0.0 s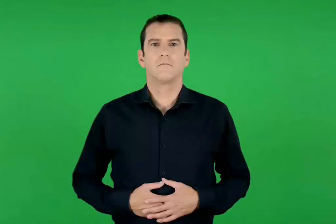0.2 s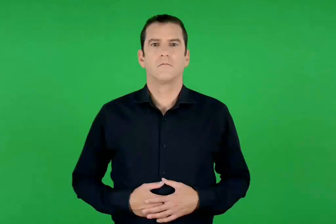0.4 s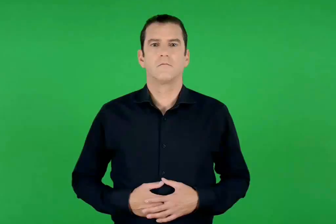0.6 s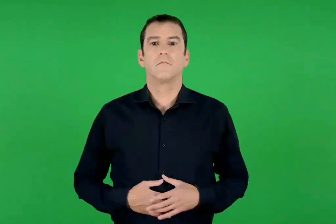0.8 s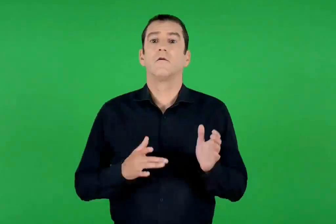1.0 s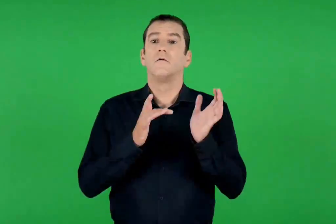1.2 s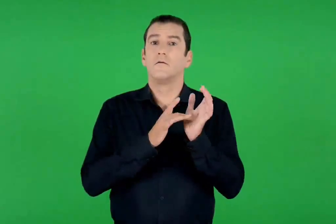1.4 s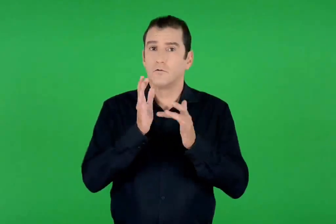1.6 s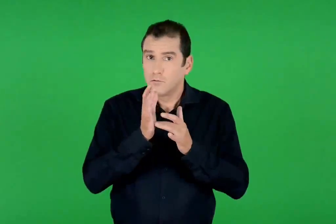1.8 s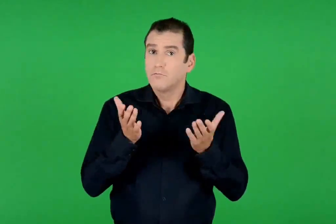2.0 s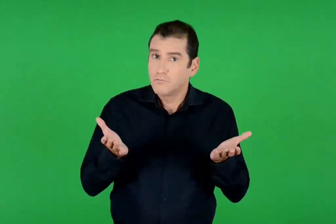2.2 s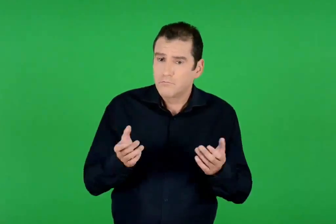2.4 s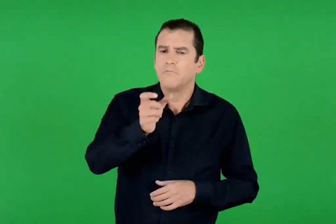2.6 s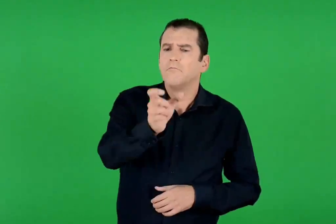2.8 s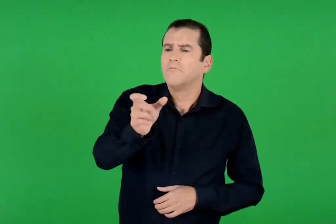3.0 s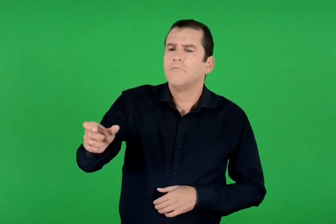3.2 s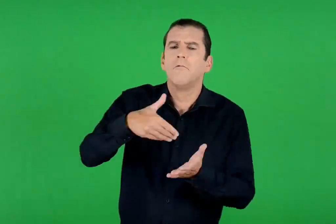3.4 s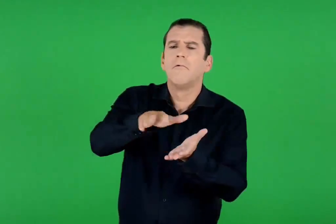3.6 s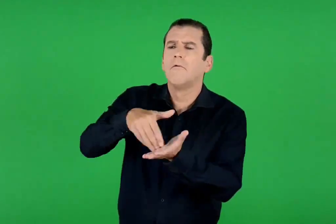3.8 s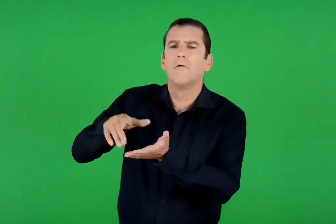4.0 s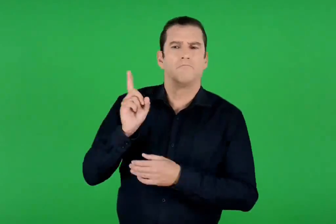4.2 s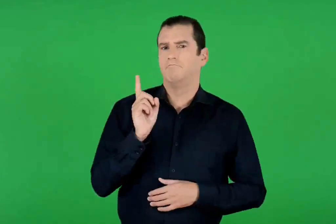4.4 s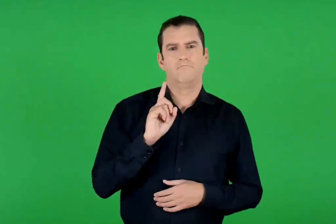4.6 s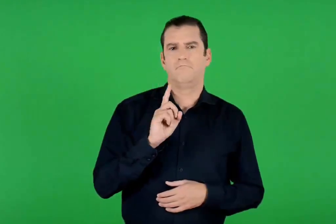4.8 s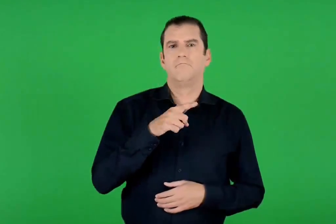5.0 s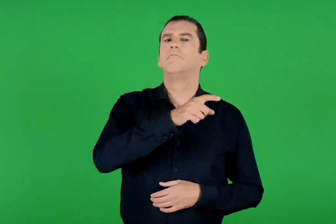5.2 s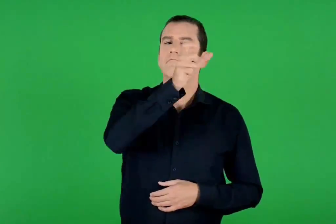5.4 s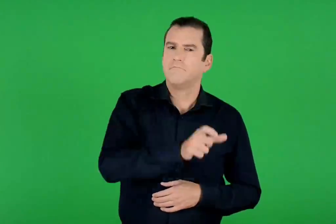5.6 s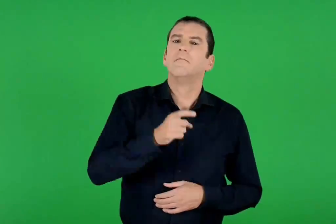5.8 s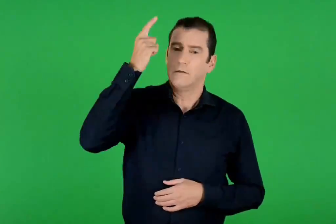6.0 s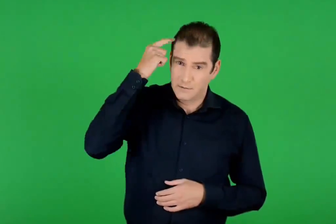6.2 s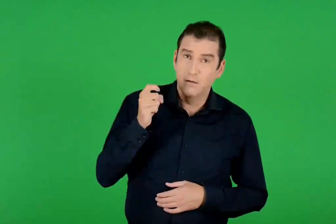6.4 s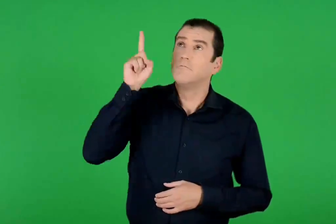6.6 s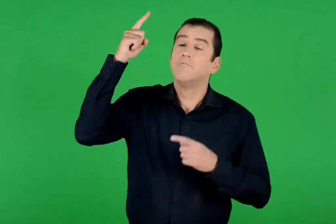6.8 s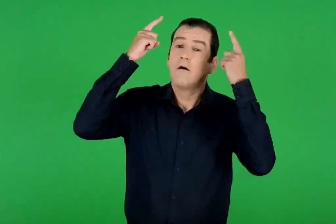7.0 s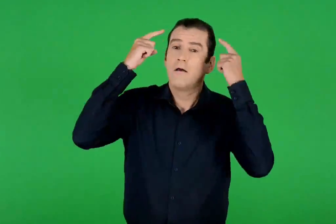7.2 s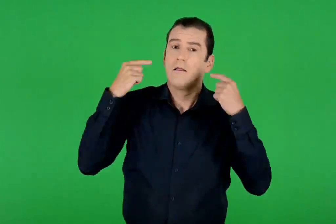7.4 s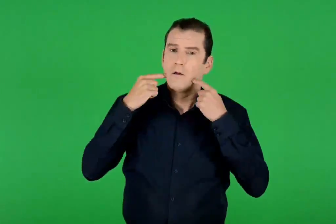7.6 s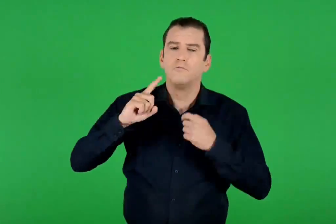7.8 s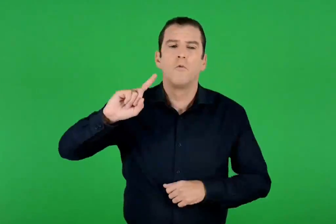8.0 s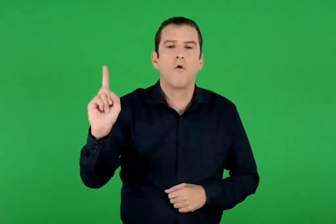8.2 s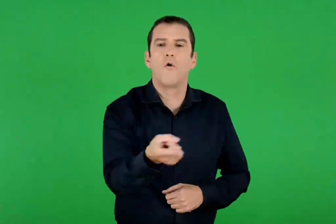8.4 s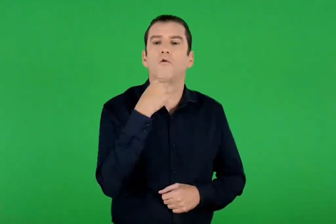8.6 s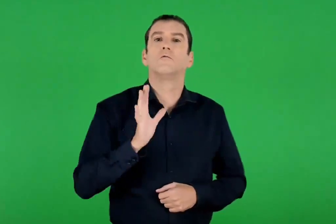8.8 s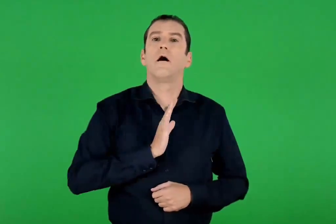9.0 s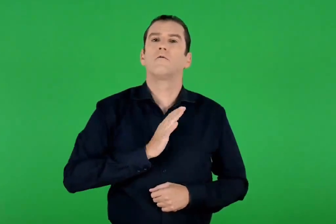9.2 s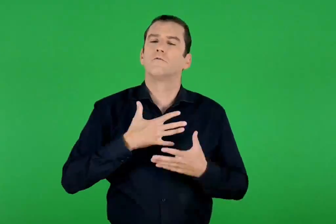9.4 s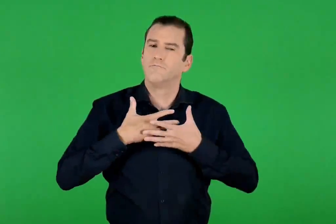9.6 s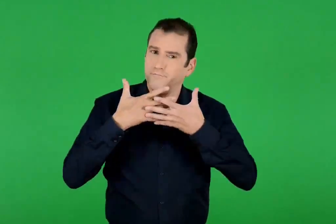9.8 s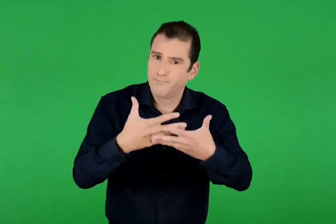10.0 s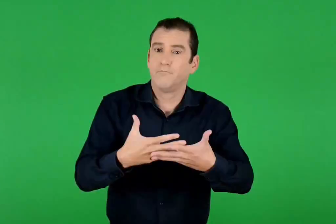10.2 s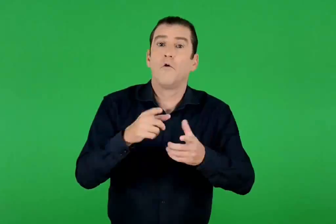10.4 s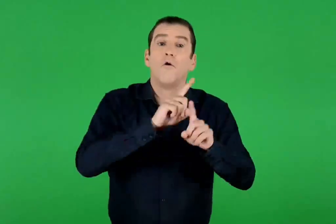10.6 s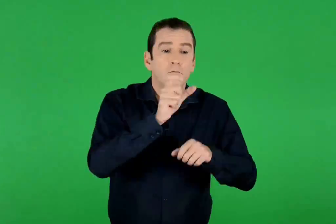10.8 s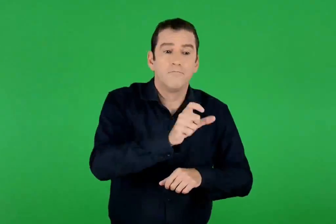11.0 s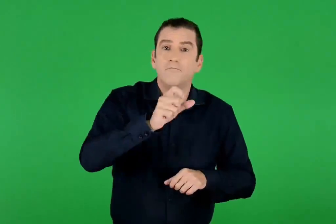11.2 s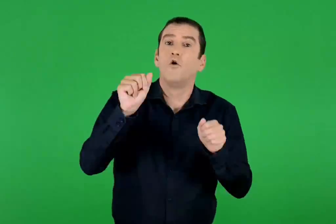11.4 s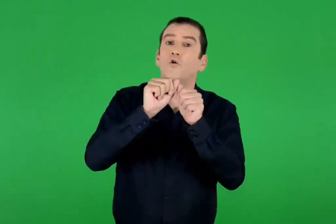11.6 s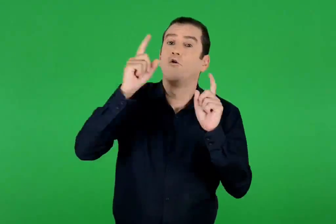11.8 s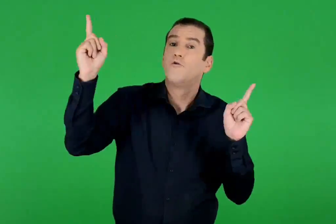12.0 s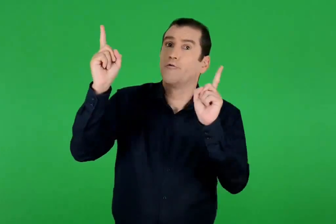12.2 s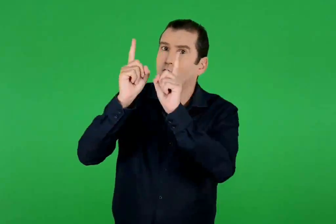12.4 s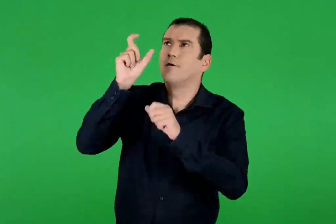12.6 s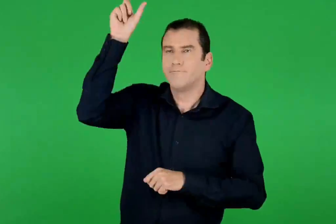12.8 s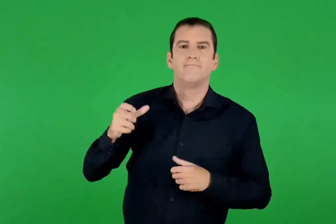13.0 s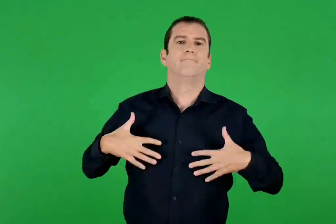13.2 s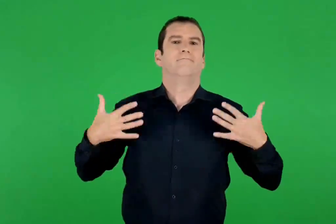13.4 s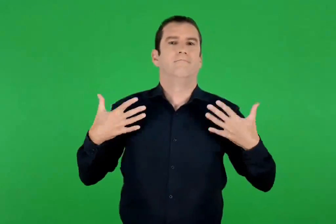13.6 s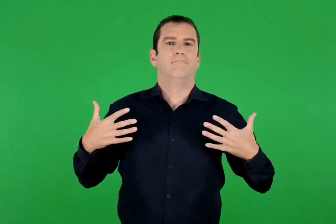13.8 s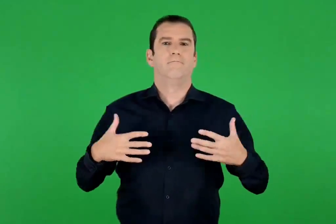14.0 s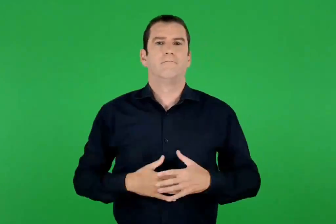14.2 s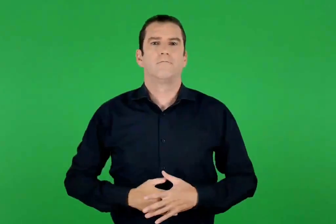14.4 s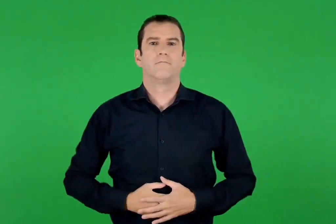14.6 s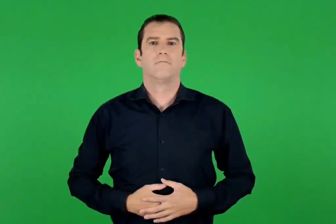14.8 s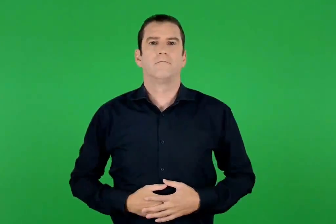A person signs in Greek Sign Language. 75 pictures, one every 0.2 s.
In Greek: ο ιησούς όμως δεν έδιωχνε κανέναν. ήξερε ότι ο θεός αγαπά όλους τους ανθρώπους και χαίρεται όταν αυτοί έρχονται κοντά του
